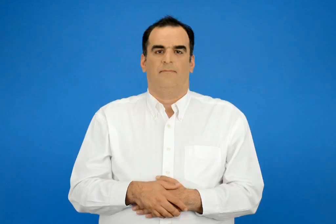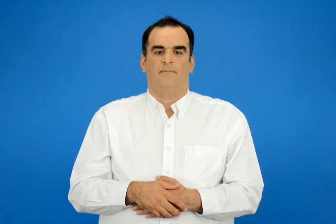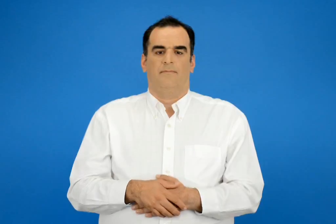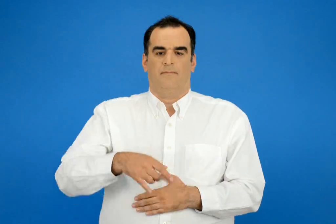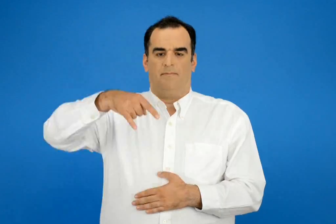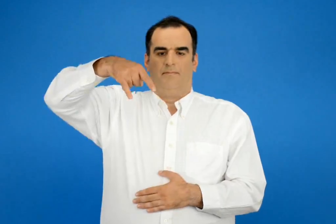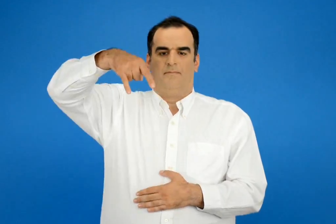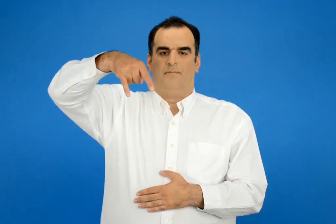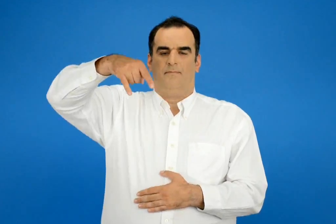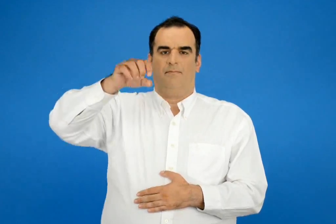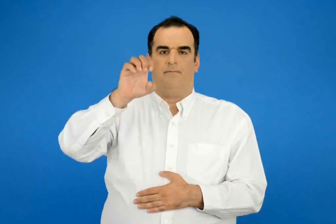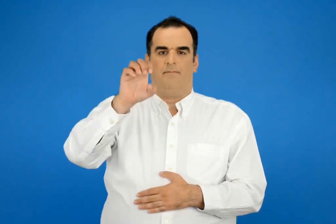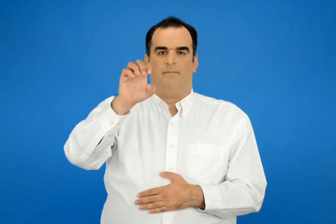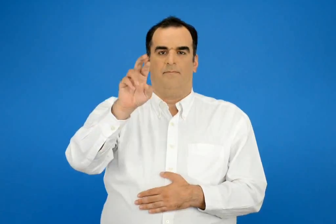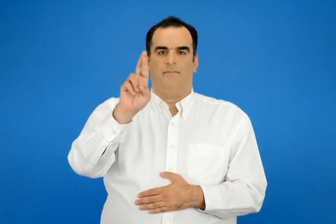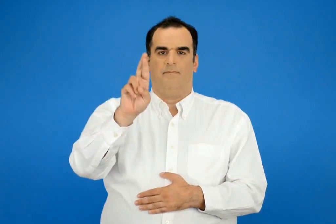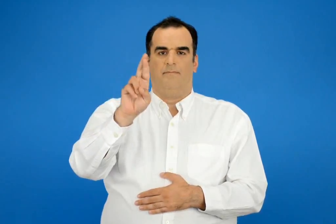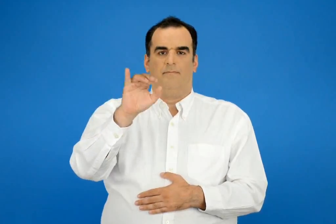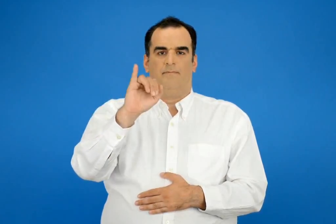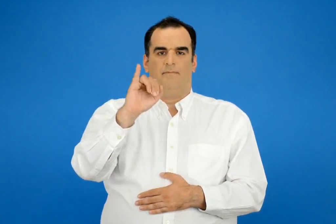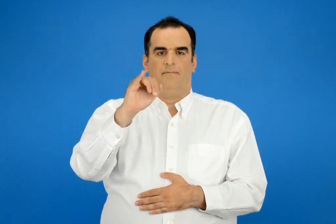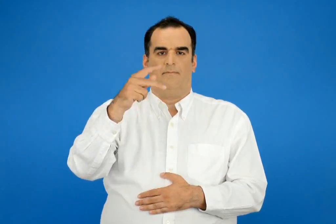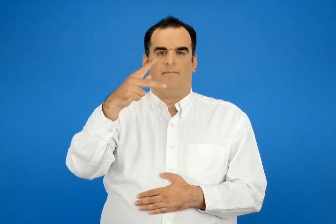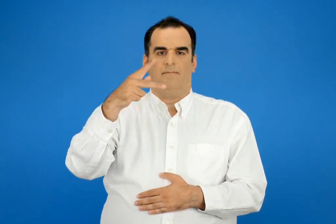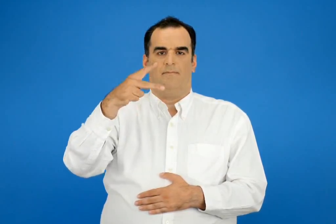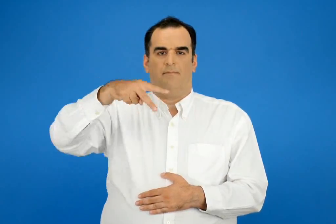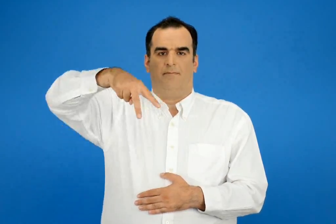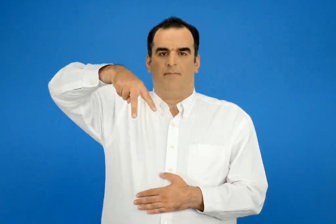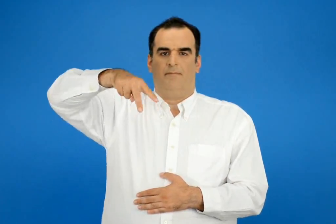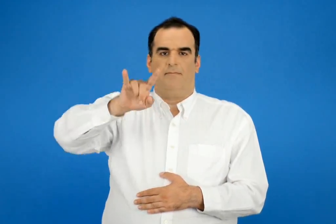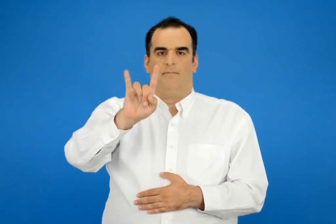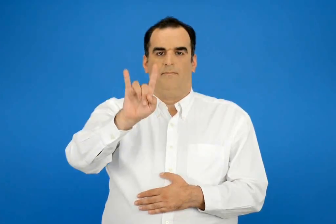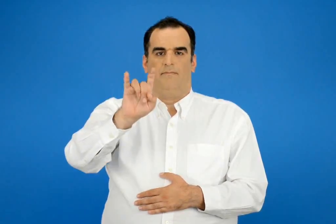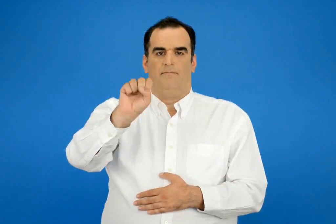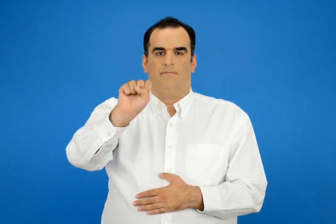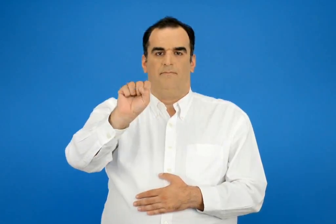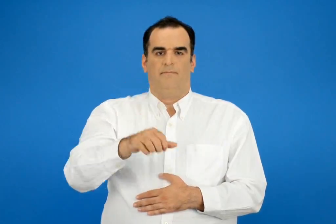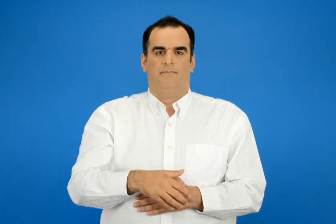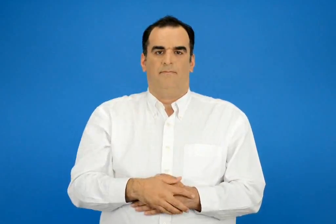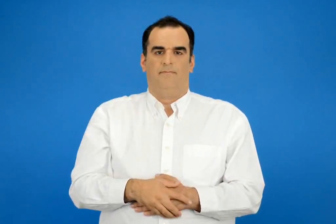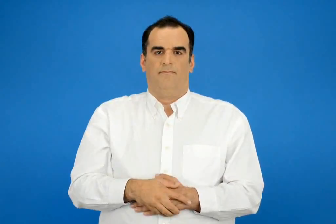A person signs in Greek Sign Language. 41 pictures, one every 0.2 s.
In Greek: περικλής
